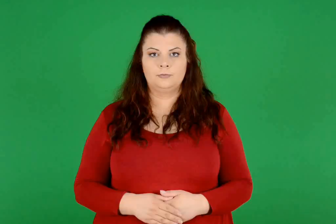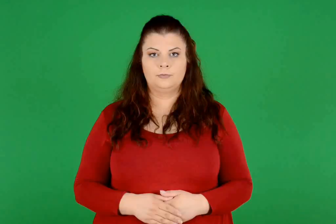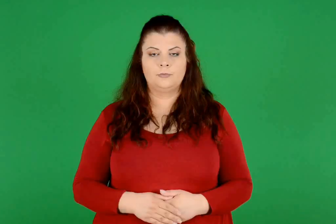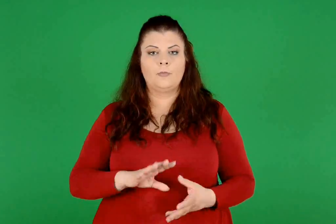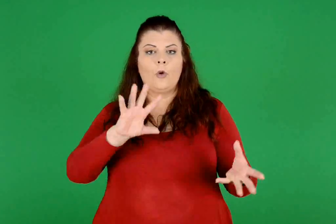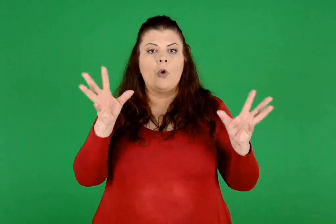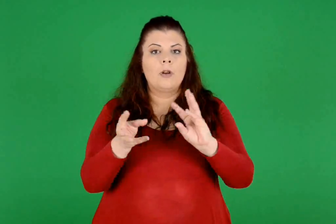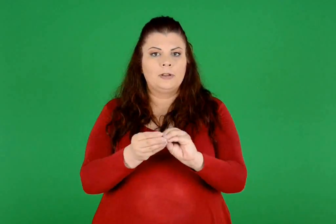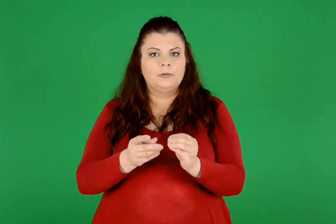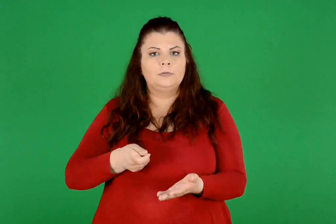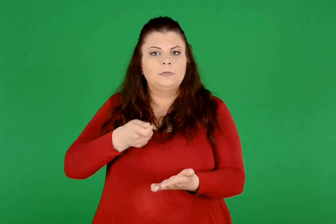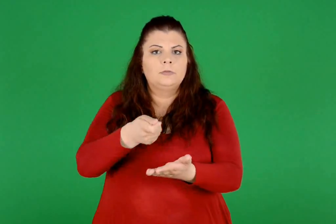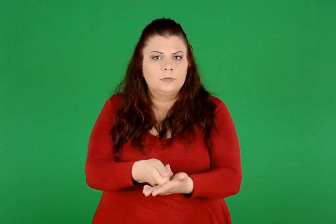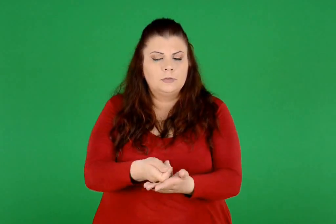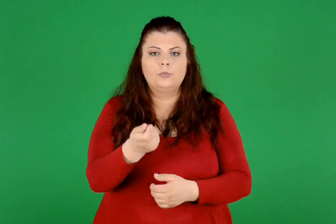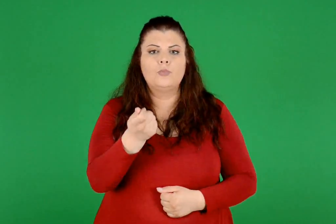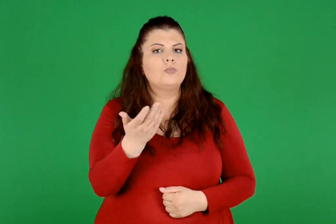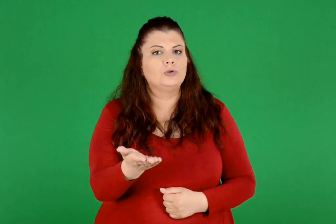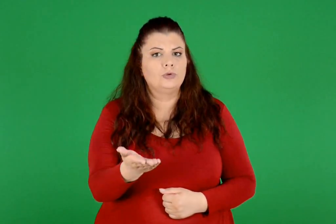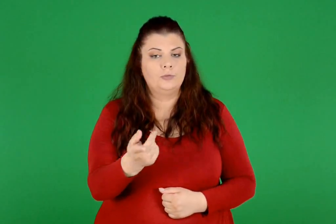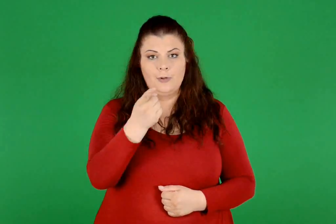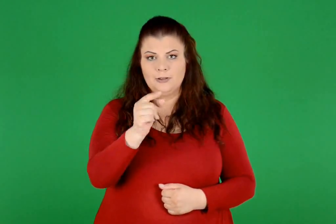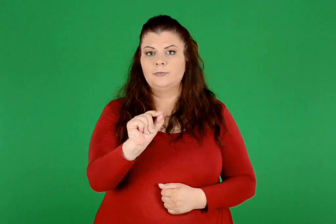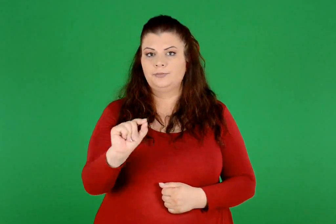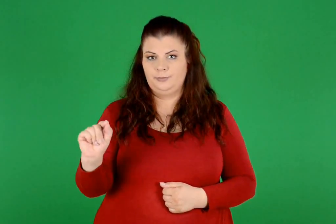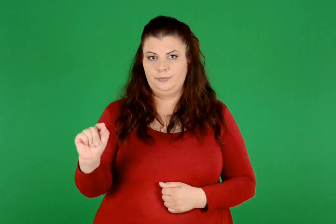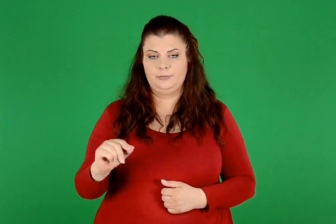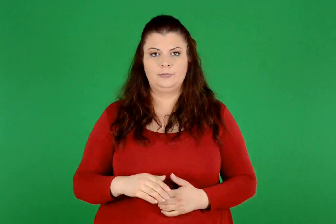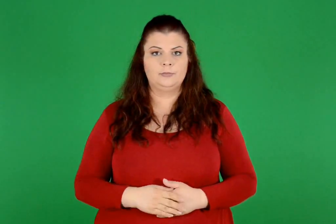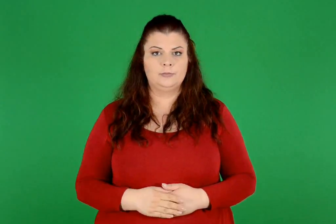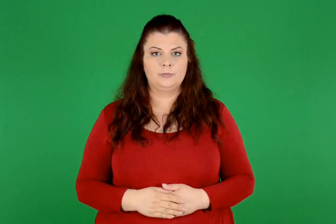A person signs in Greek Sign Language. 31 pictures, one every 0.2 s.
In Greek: πόσο θα πληρώσουμε για όλα μαζί ;
